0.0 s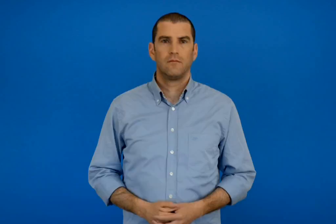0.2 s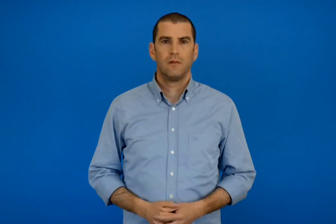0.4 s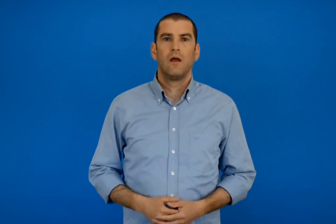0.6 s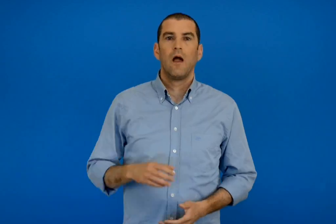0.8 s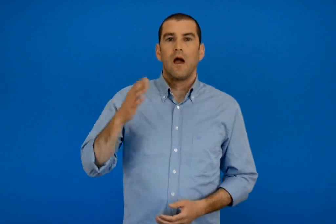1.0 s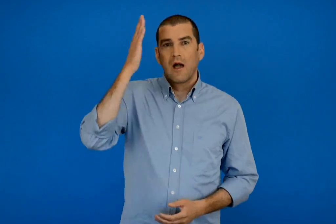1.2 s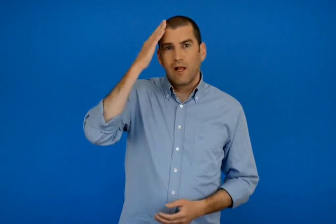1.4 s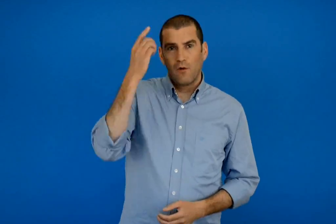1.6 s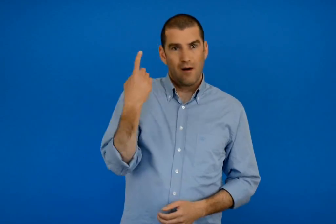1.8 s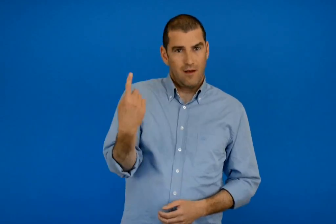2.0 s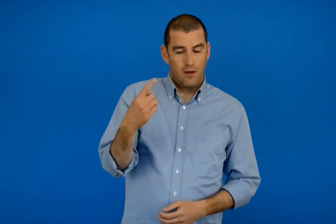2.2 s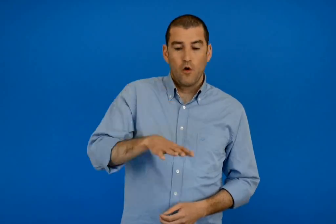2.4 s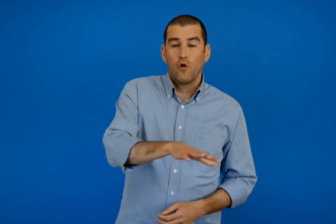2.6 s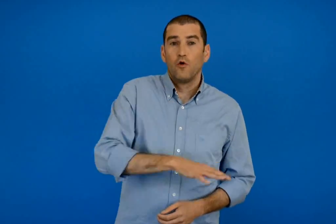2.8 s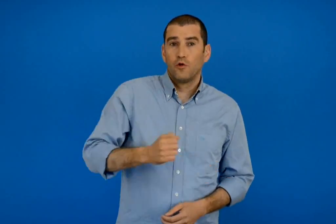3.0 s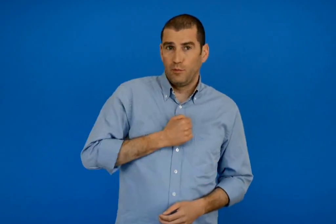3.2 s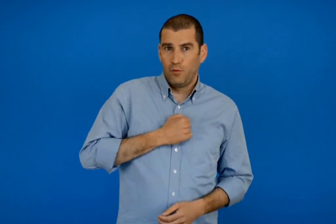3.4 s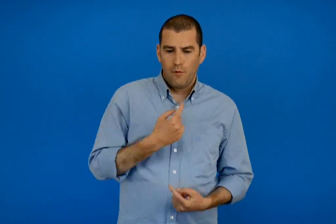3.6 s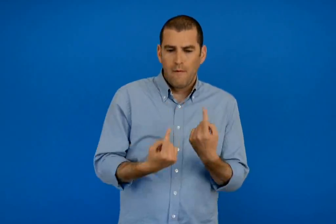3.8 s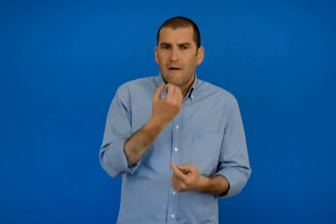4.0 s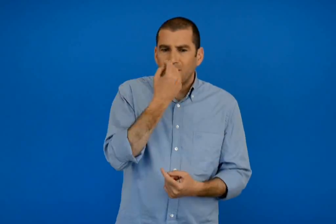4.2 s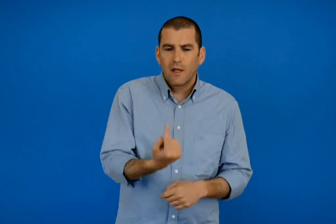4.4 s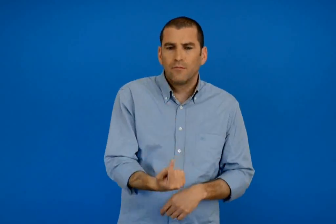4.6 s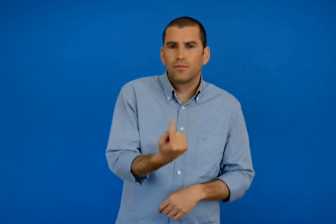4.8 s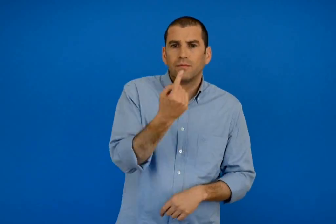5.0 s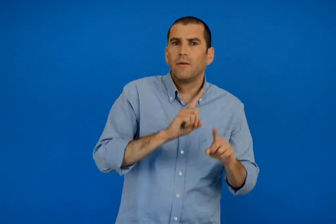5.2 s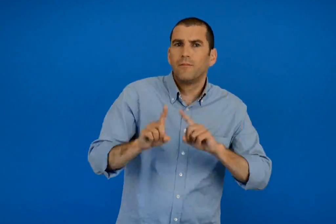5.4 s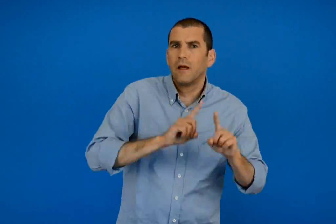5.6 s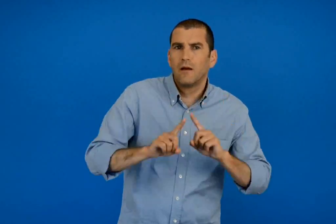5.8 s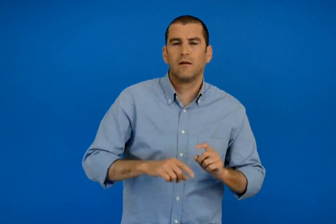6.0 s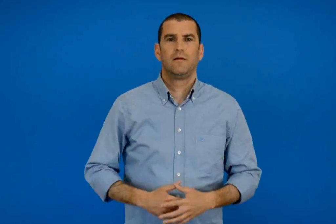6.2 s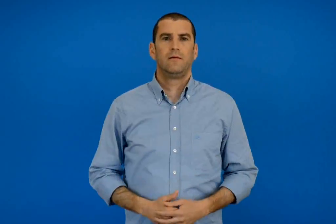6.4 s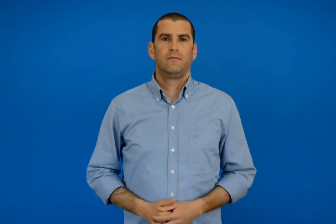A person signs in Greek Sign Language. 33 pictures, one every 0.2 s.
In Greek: κεφάλαιο 1 ποια φυτά ζουν στον τόπο µου ;
